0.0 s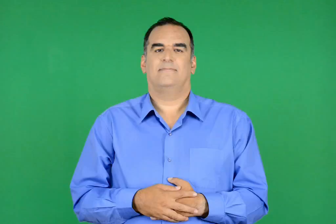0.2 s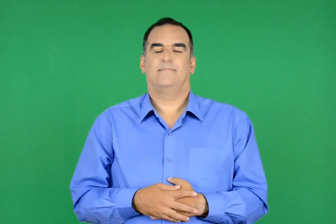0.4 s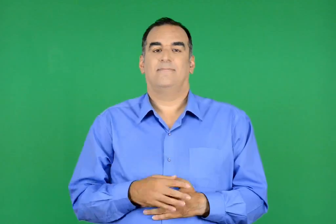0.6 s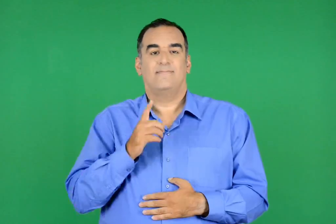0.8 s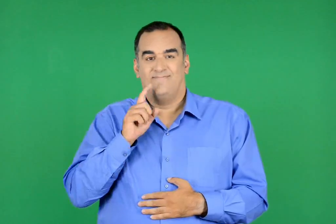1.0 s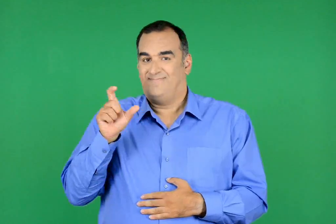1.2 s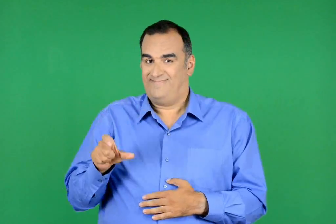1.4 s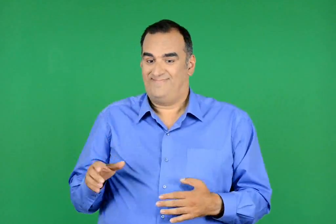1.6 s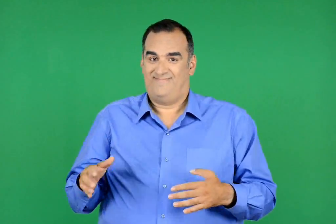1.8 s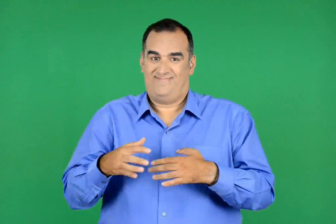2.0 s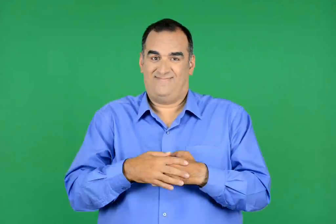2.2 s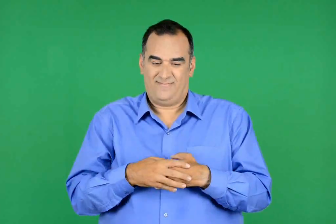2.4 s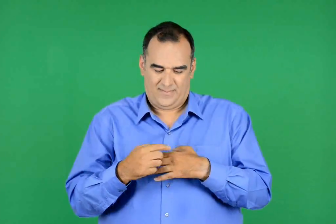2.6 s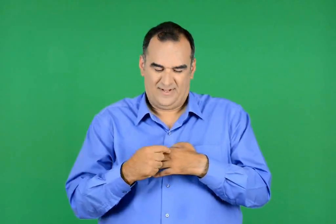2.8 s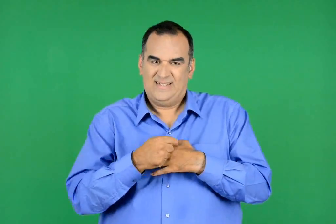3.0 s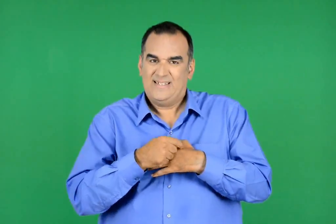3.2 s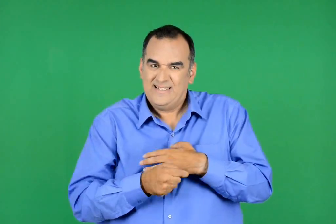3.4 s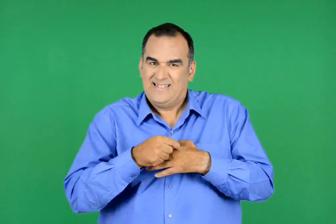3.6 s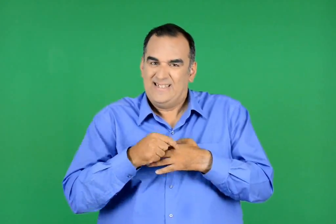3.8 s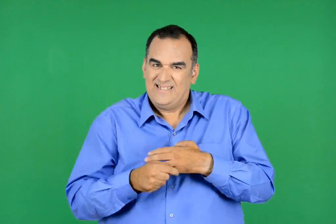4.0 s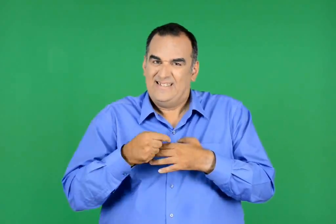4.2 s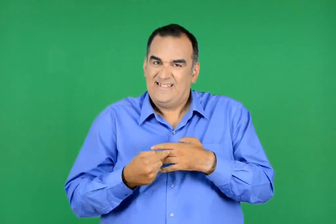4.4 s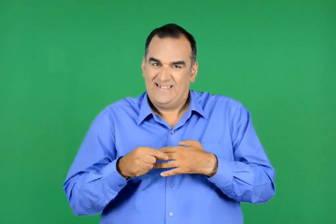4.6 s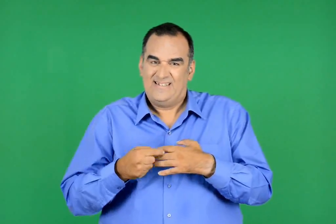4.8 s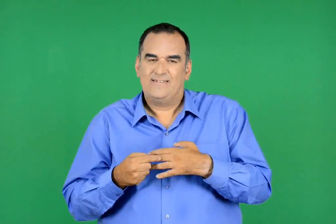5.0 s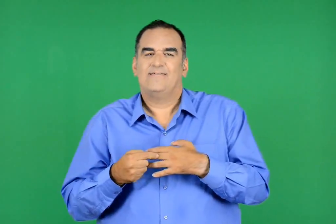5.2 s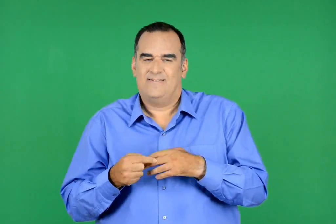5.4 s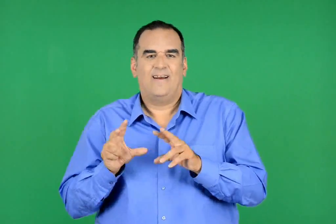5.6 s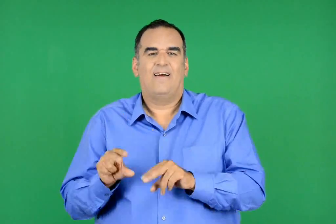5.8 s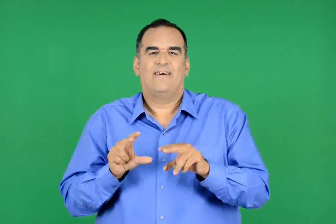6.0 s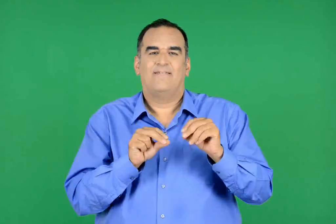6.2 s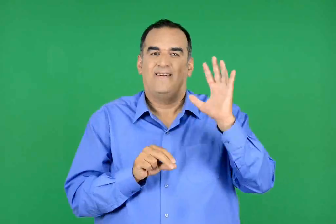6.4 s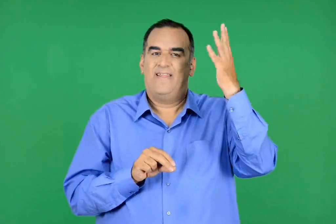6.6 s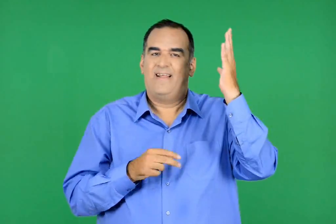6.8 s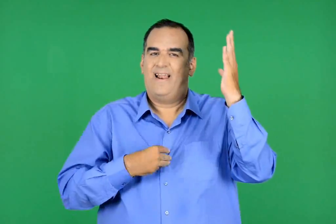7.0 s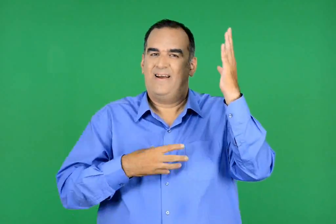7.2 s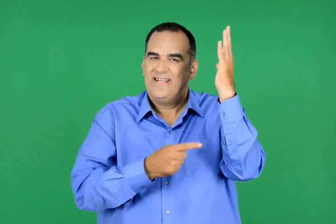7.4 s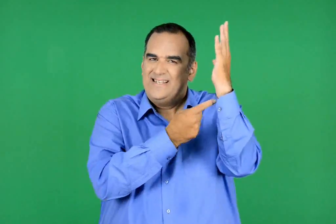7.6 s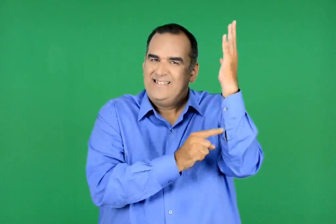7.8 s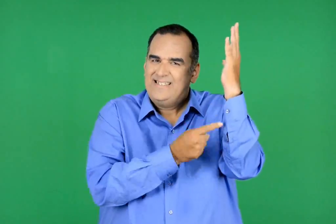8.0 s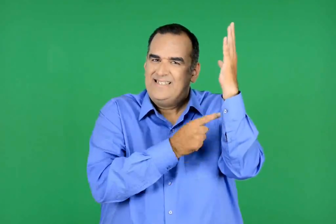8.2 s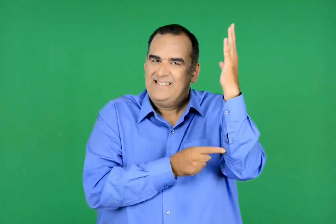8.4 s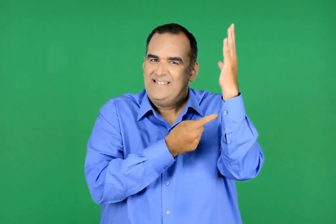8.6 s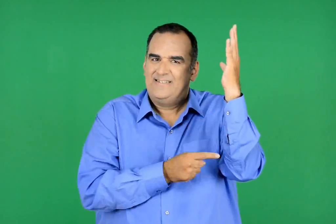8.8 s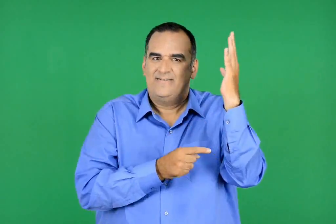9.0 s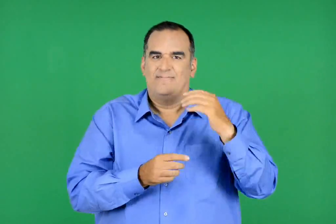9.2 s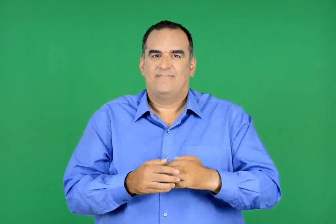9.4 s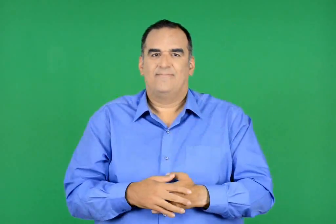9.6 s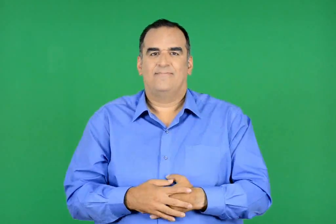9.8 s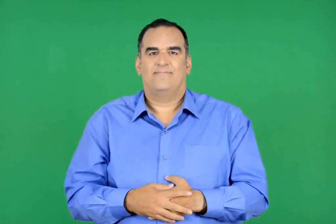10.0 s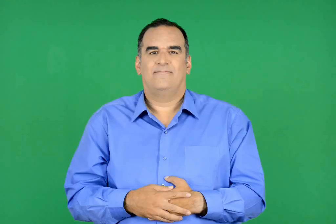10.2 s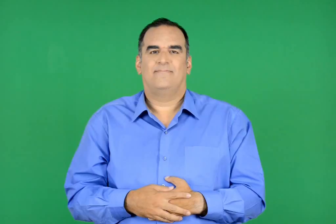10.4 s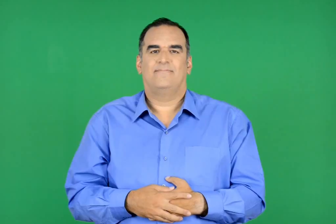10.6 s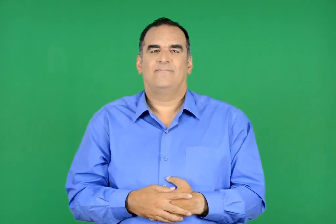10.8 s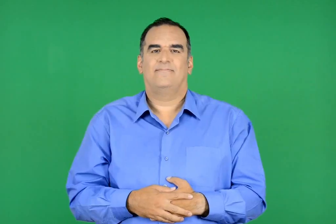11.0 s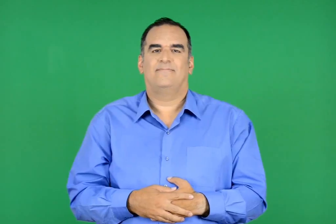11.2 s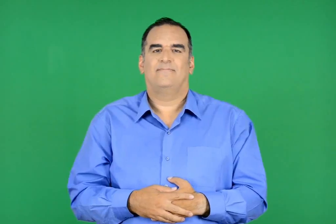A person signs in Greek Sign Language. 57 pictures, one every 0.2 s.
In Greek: δίπλωνε τα χέρια της πάνω στην κοιλιά της κι όπως ήταν γεμάτα σημάδια και σκασίματα έμοιαζαν µε το γέρικο κορμό της λεύκας
